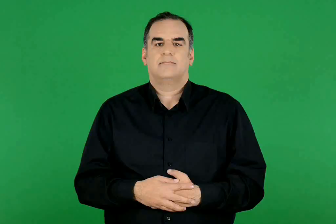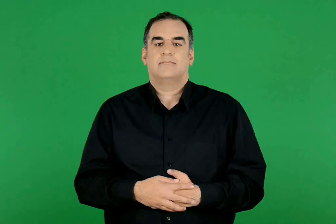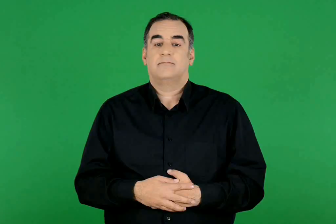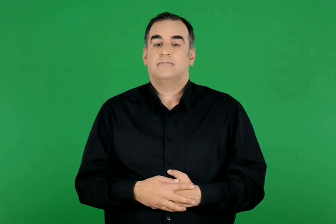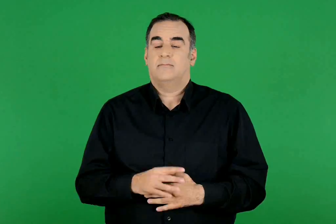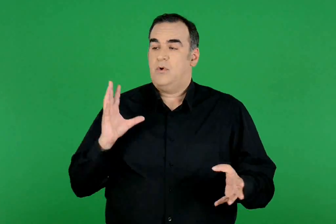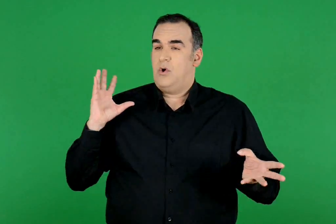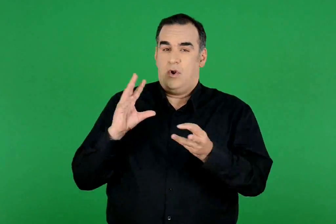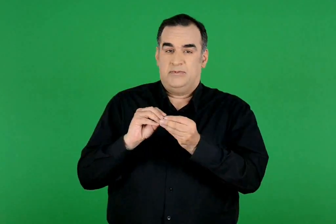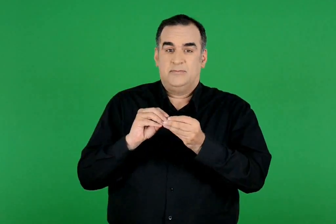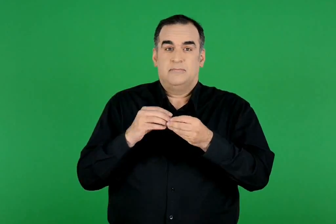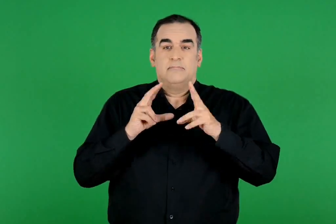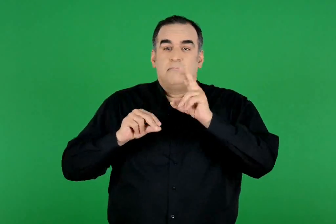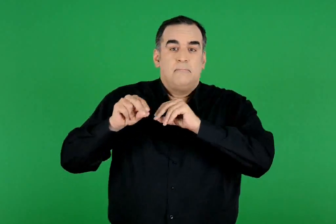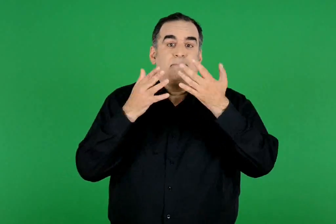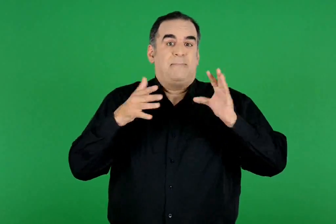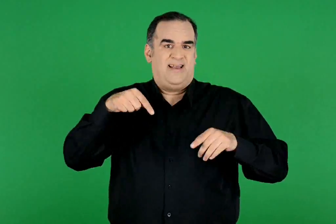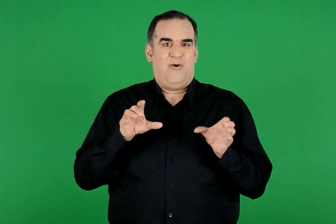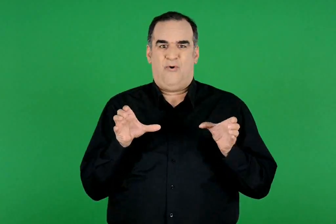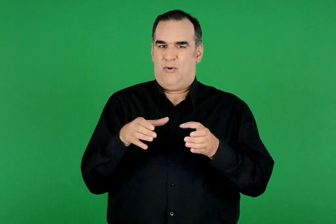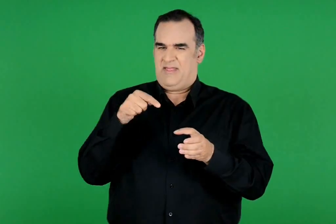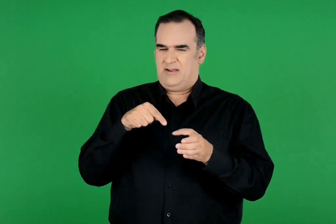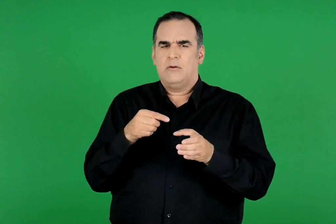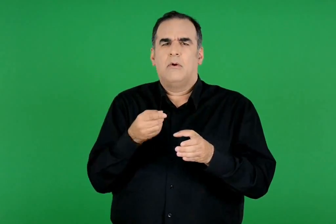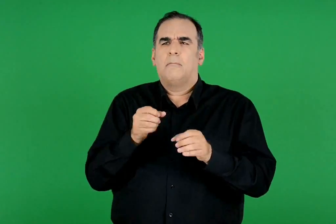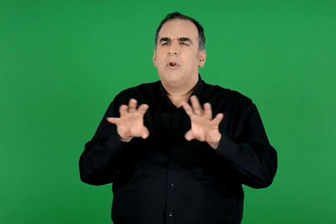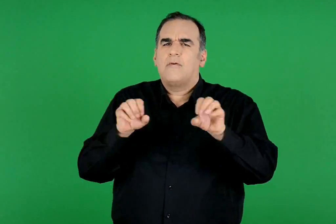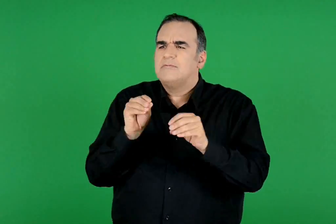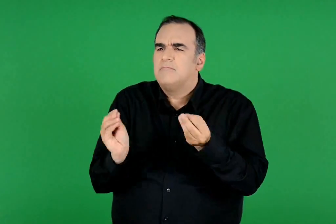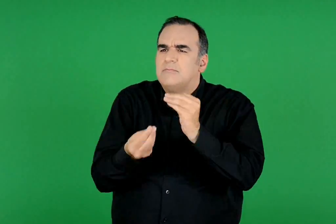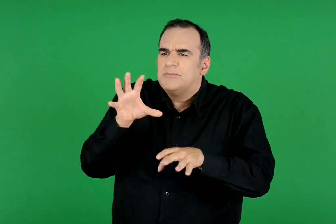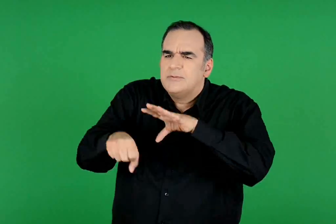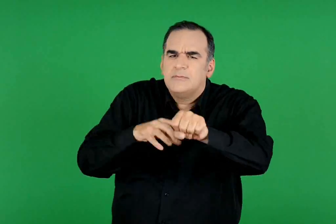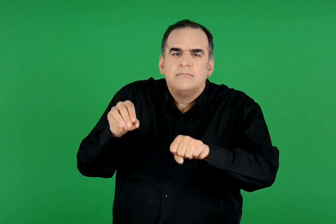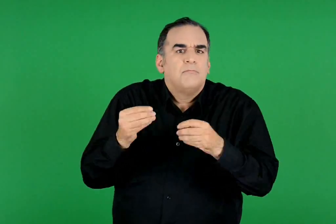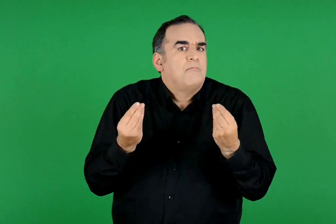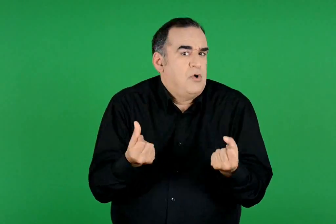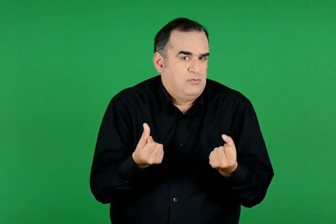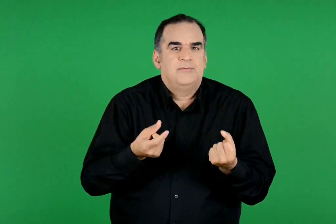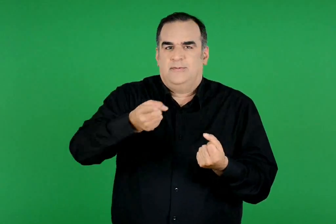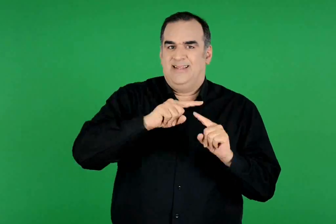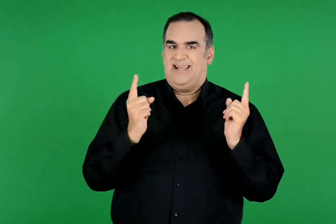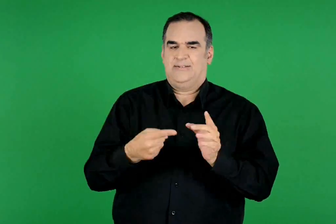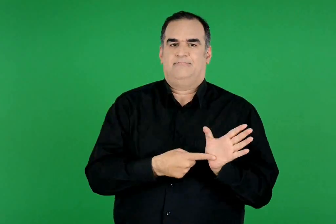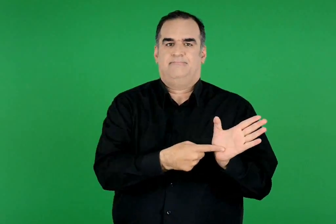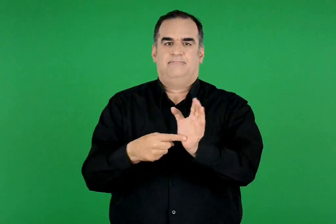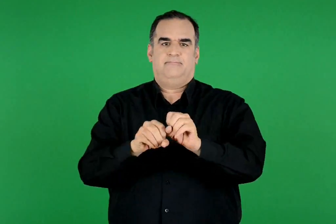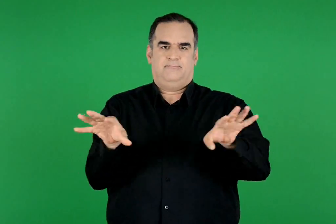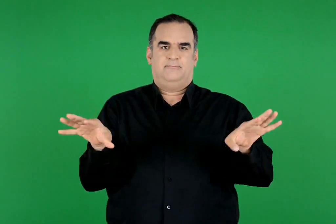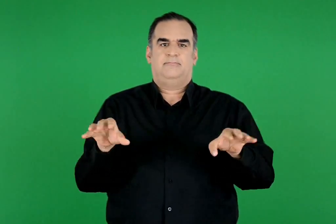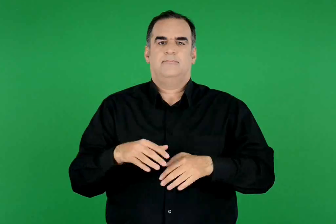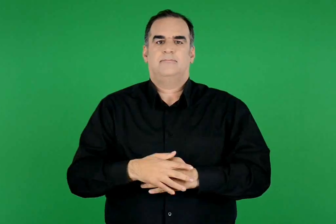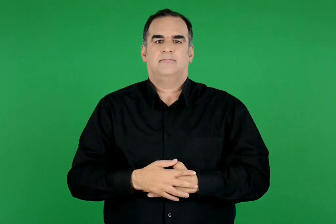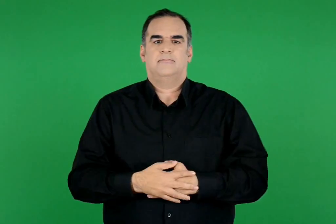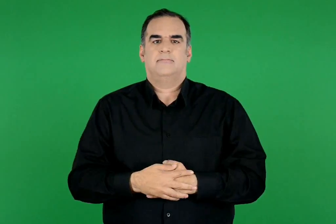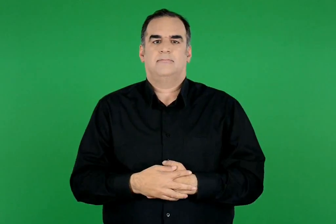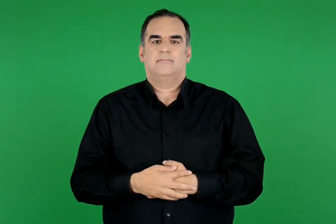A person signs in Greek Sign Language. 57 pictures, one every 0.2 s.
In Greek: ανακοινώνουμε στην τάξη όσα συζητήσαμε στην ομάδα μας και με ποιον τρόπο αναζητήσαμε τις πληροφορίες μας
